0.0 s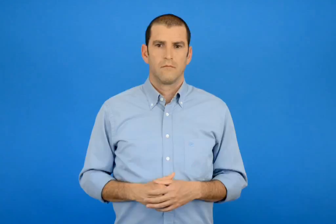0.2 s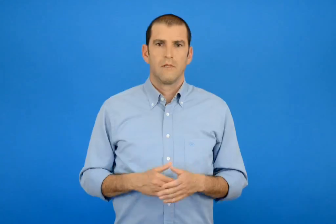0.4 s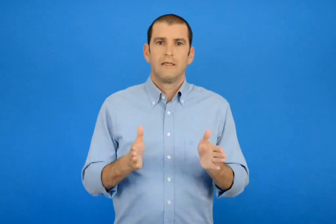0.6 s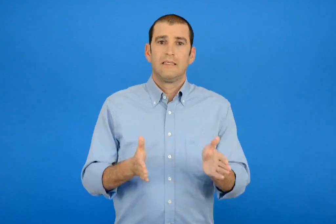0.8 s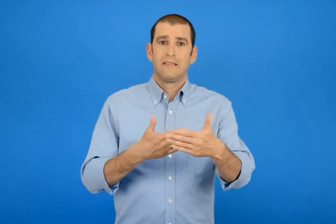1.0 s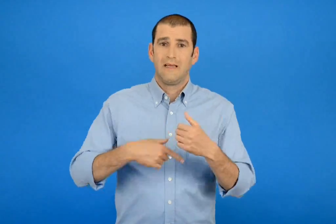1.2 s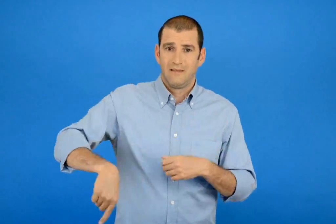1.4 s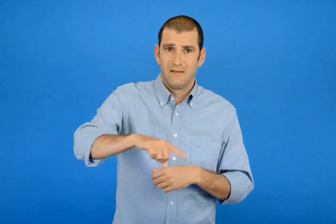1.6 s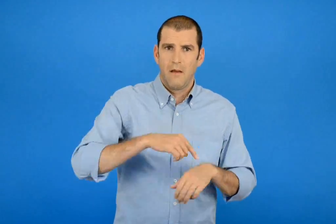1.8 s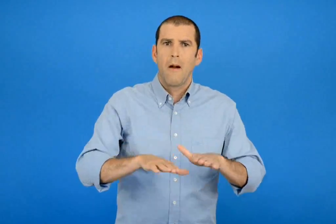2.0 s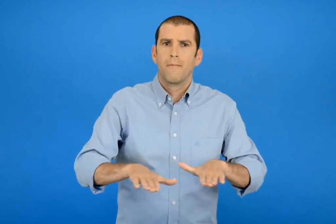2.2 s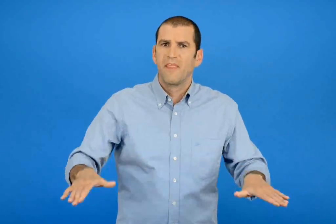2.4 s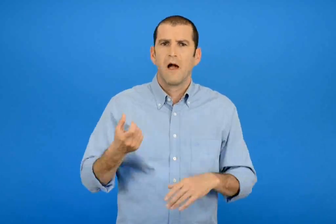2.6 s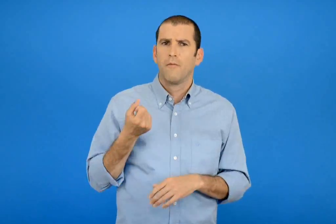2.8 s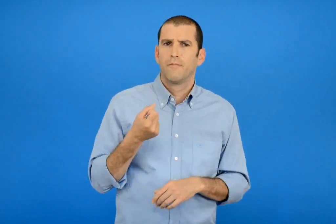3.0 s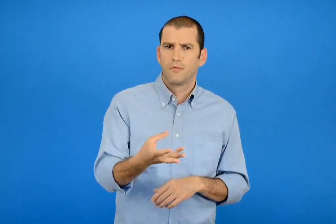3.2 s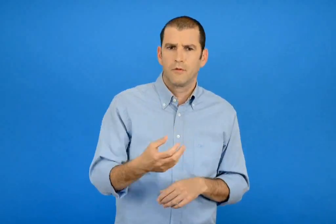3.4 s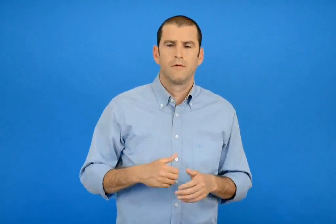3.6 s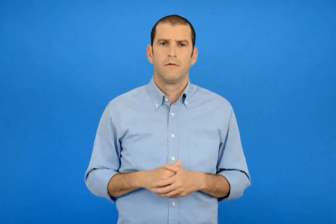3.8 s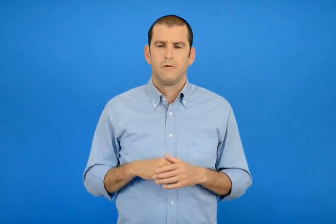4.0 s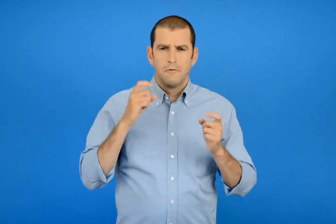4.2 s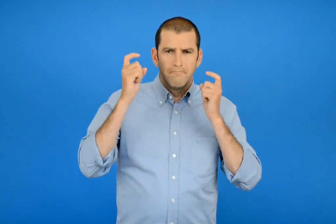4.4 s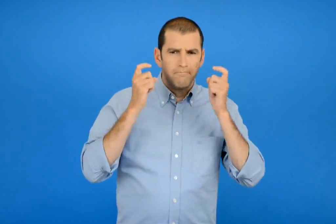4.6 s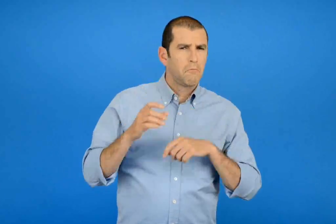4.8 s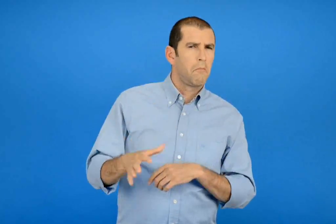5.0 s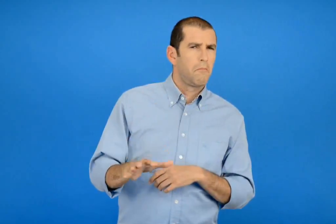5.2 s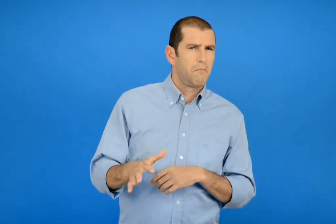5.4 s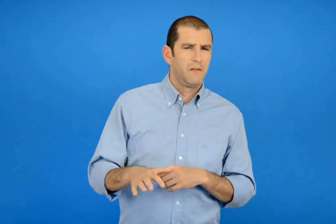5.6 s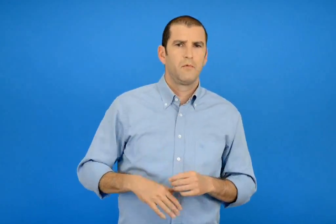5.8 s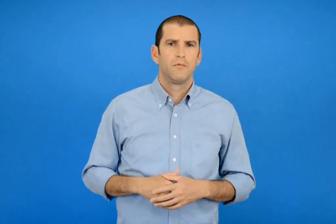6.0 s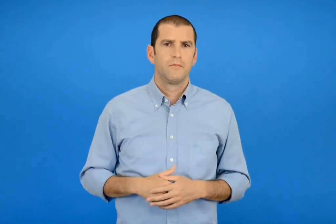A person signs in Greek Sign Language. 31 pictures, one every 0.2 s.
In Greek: πόσα παιδιά είναι στην τάξη ; εκτιμώ περίπου
